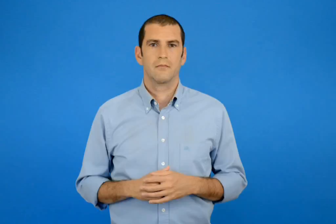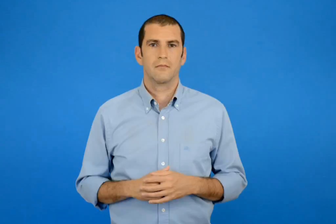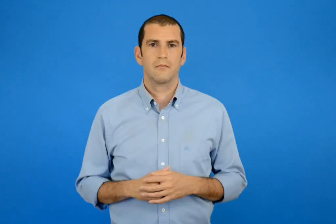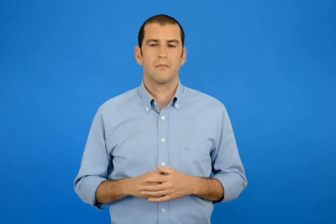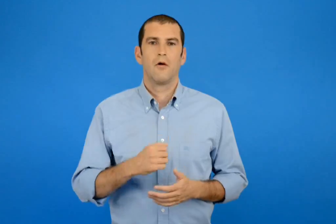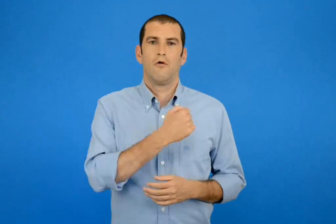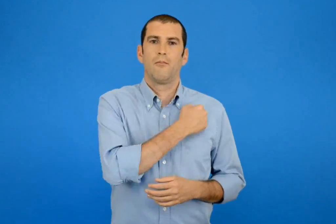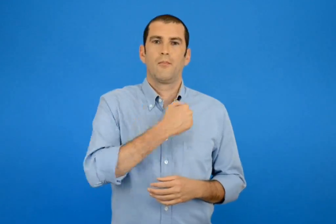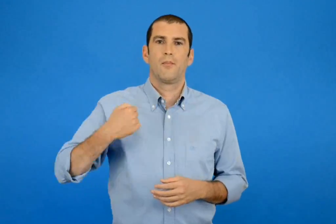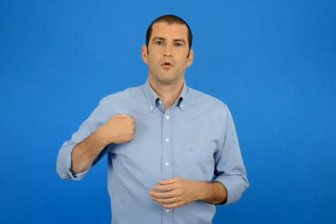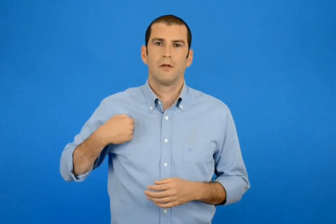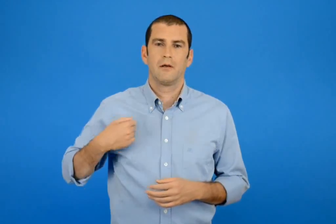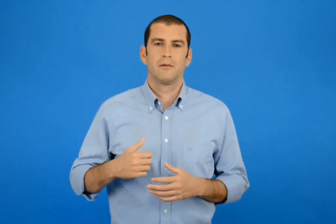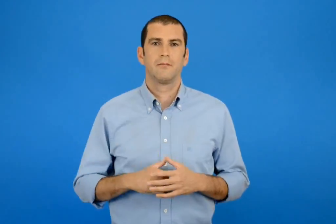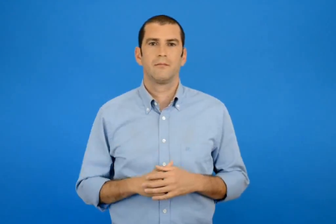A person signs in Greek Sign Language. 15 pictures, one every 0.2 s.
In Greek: πολωνία
